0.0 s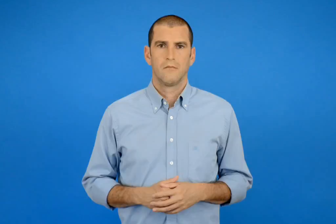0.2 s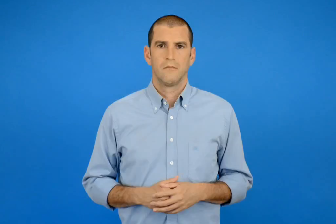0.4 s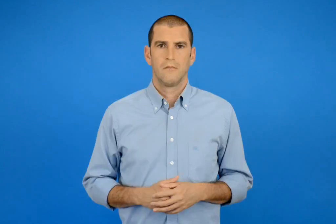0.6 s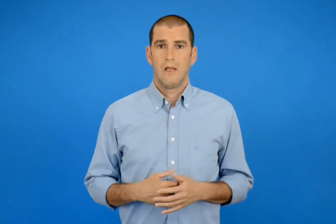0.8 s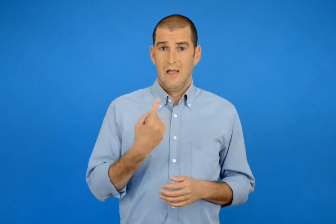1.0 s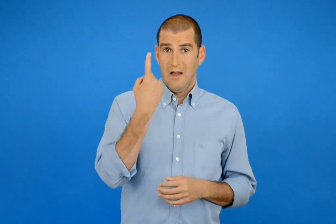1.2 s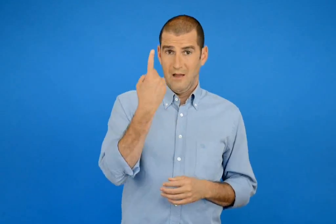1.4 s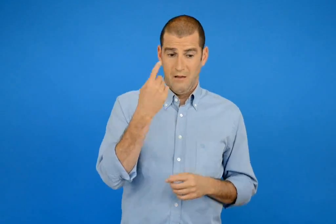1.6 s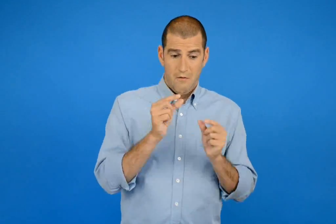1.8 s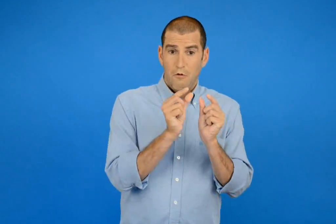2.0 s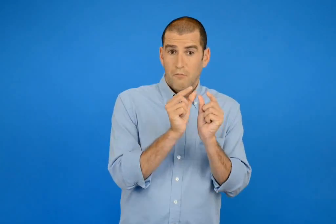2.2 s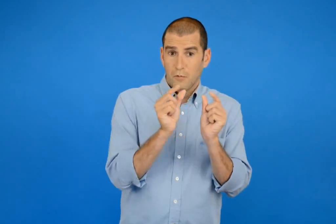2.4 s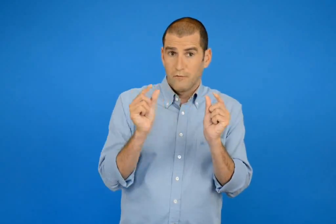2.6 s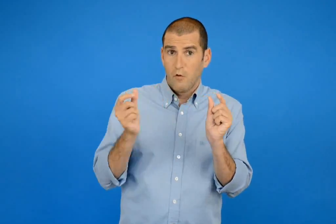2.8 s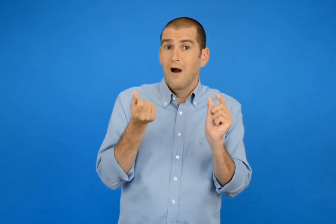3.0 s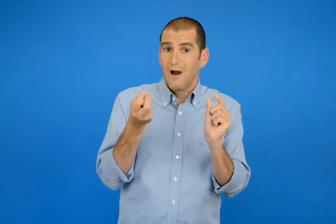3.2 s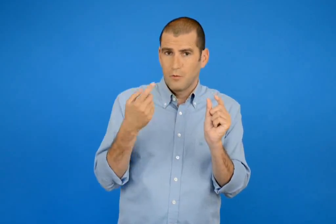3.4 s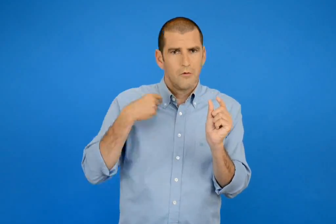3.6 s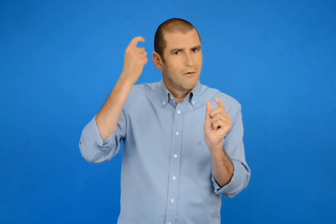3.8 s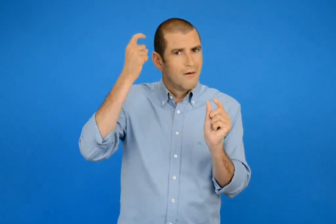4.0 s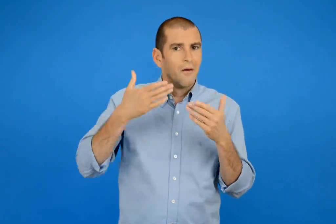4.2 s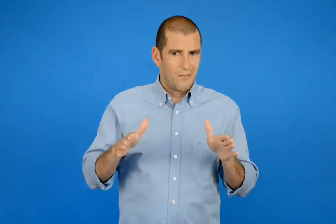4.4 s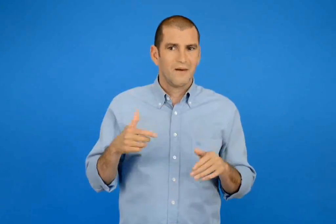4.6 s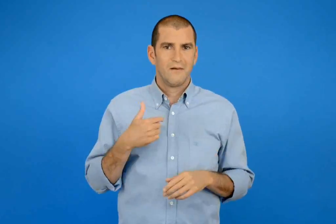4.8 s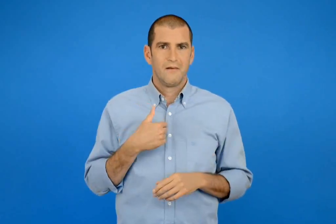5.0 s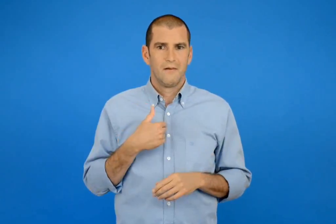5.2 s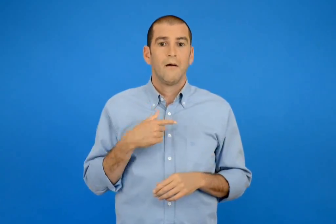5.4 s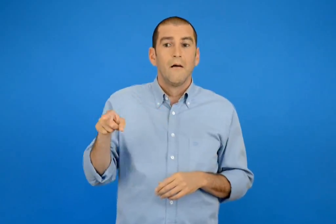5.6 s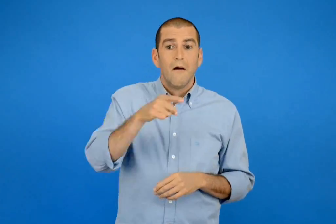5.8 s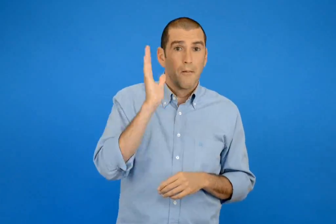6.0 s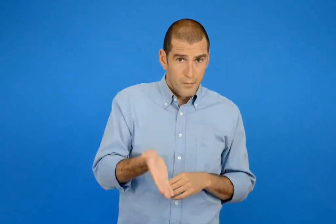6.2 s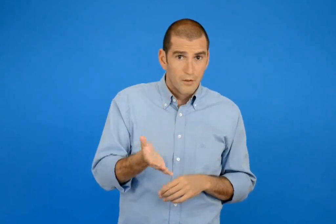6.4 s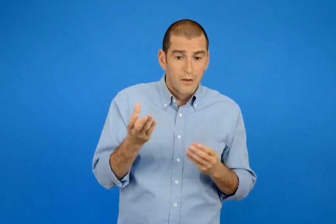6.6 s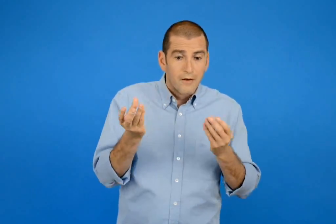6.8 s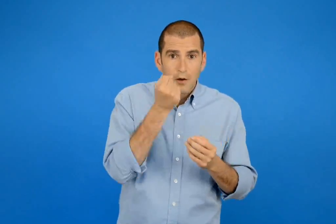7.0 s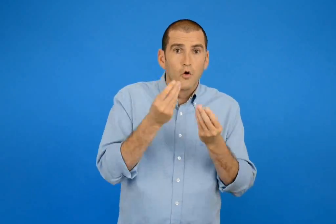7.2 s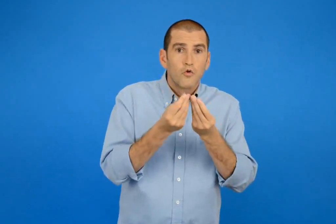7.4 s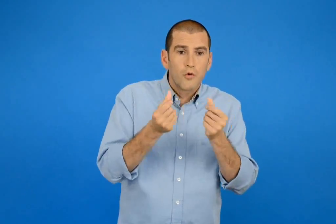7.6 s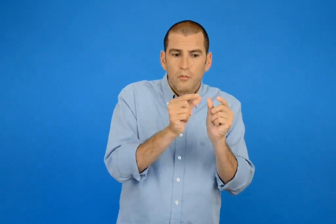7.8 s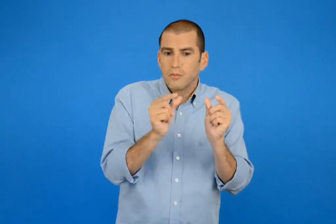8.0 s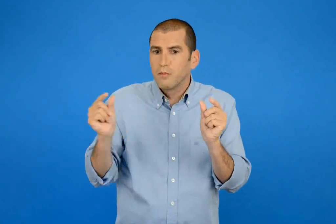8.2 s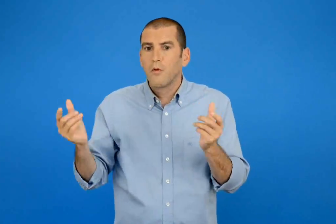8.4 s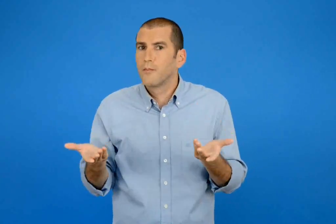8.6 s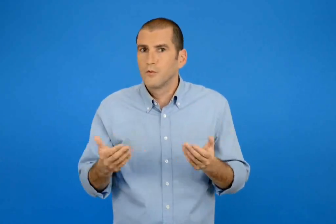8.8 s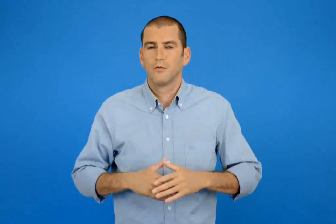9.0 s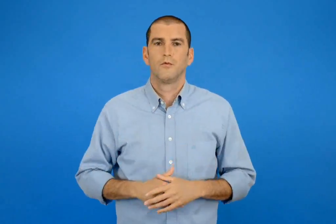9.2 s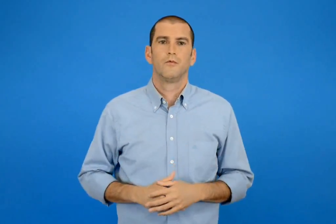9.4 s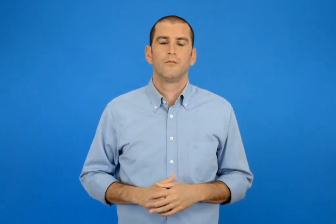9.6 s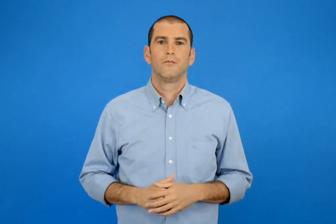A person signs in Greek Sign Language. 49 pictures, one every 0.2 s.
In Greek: έχω σκεφτεί ένα μοτίβο με αριθμούς μπορείτε να βρείτε πως συνεχίζει ;
